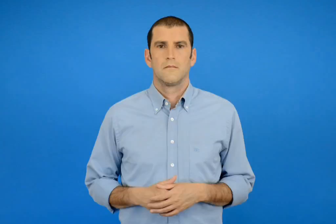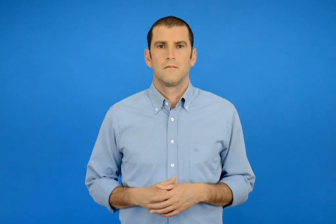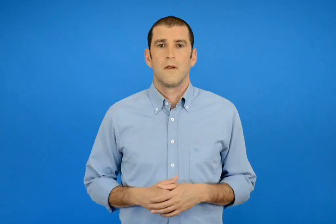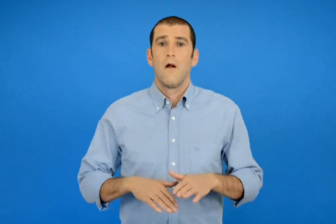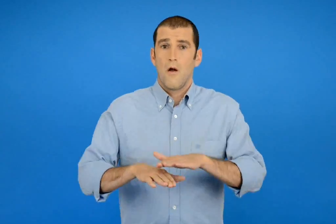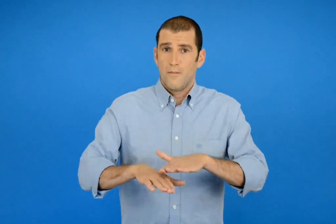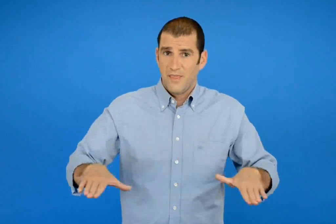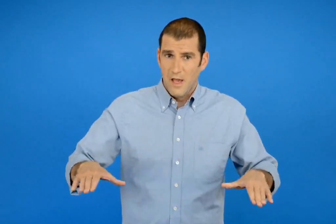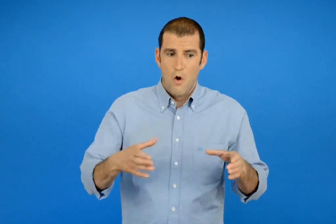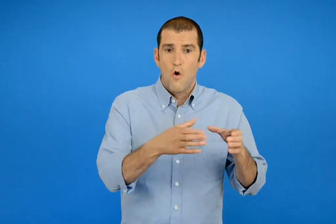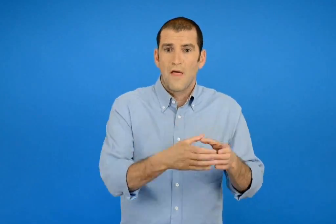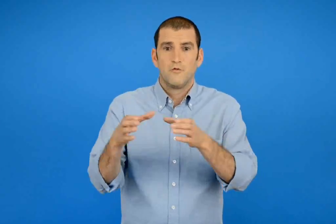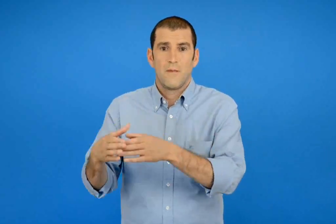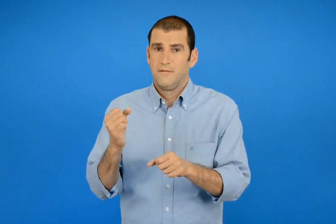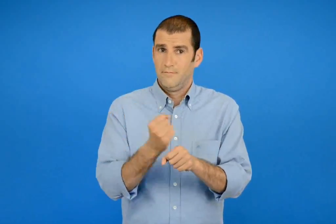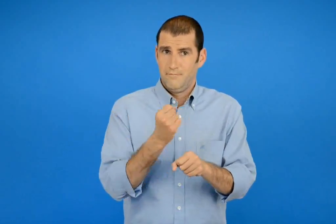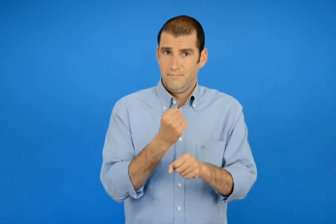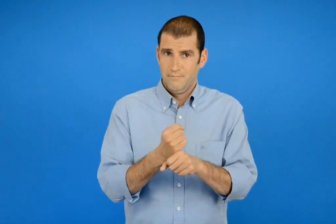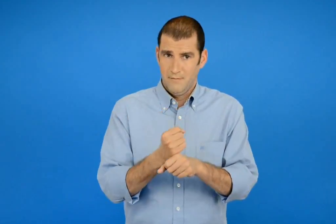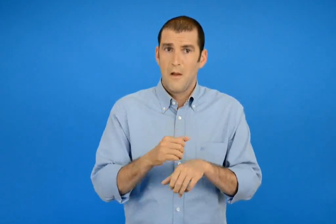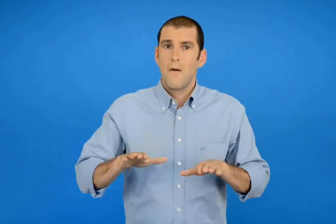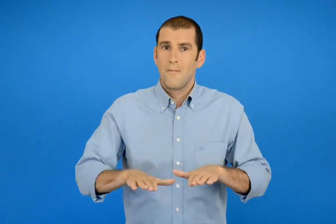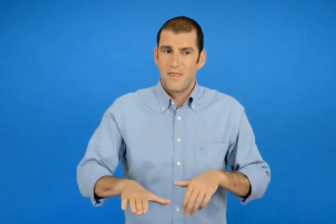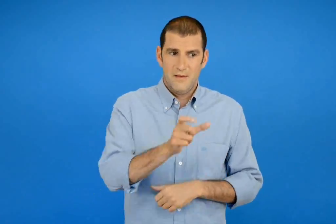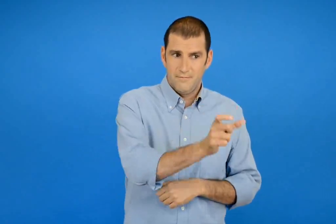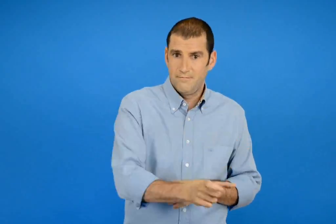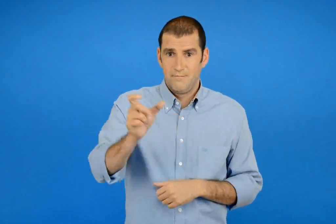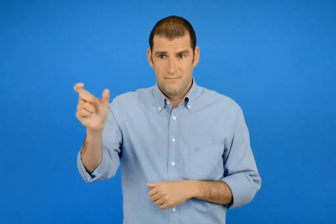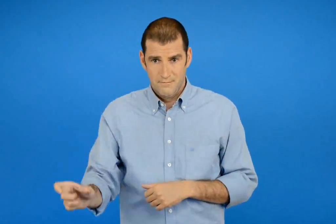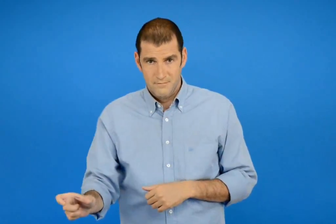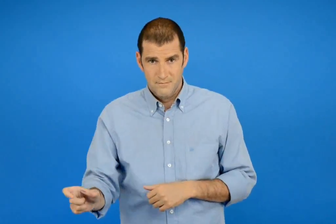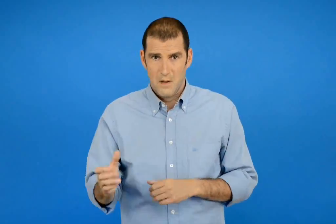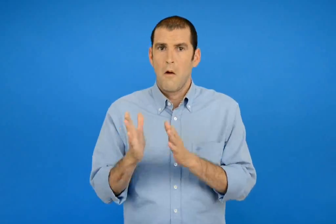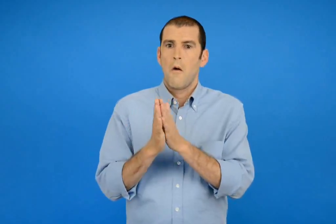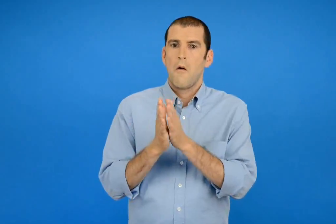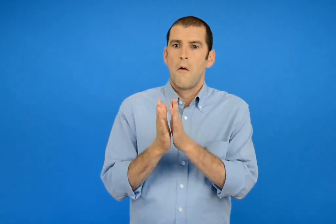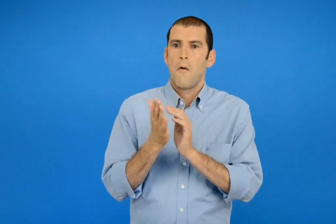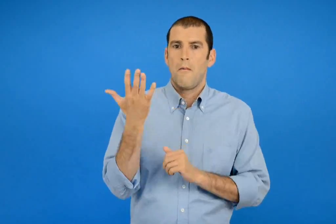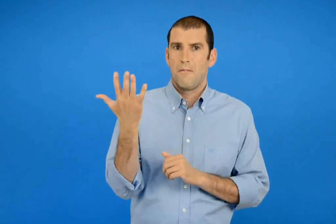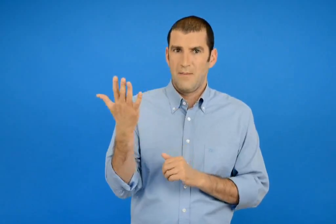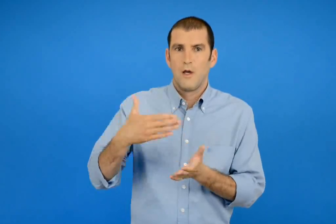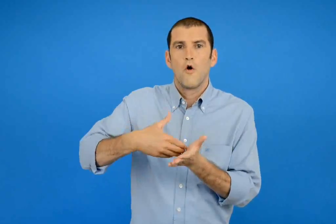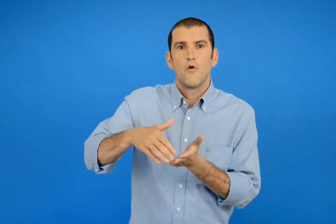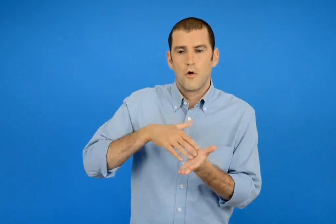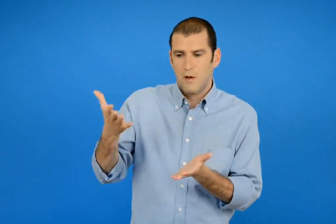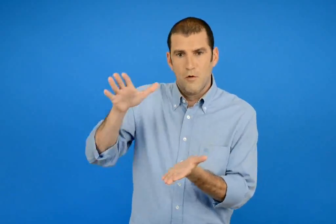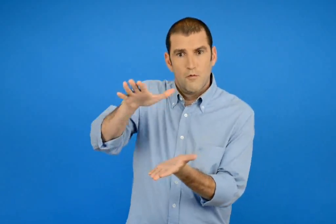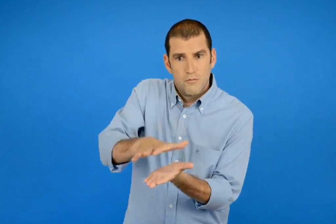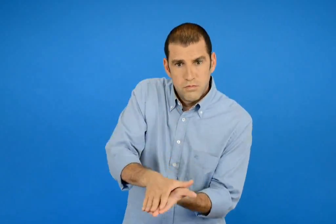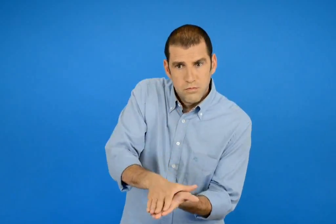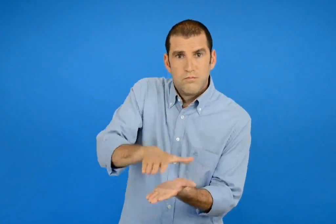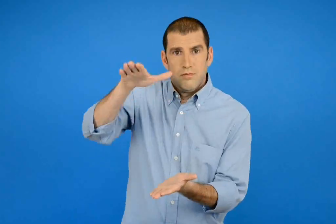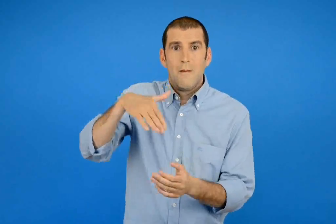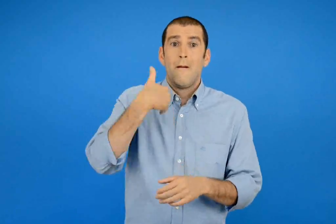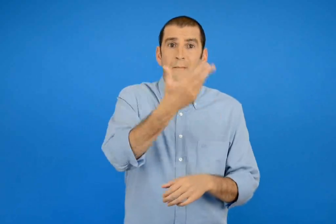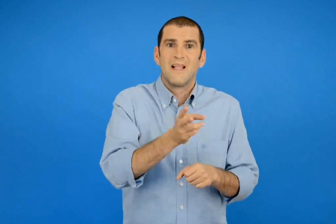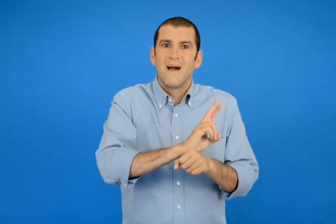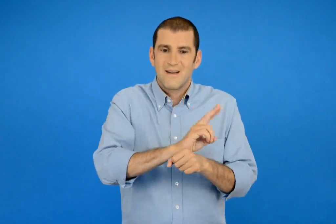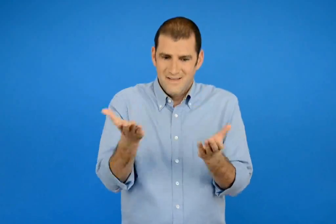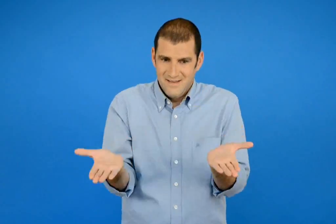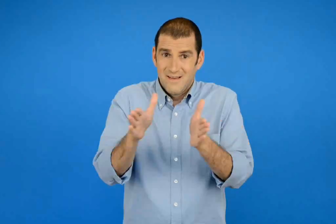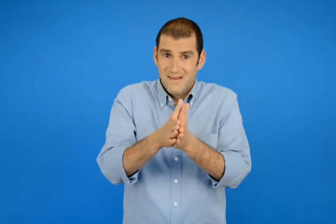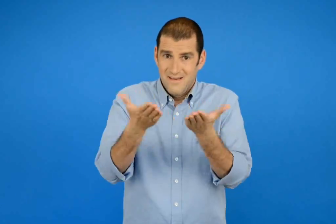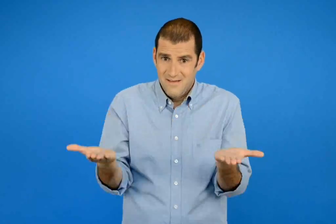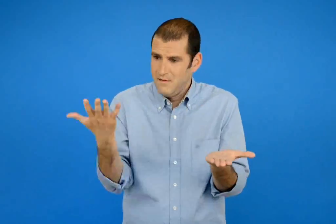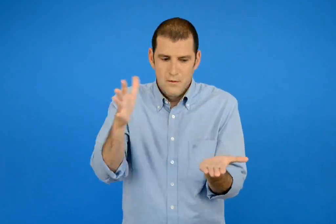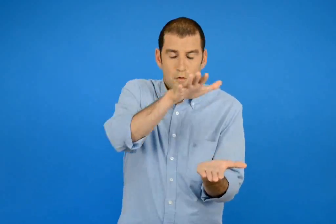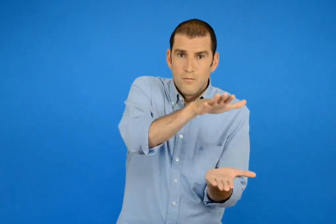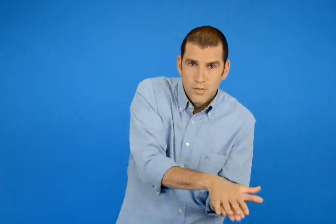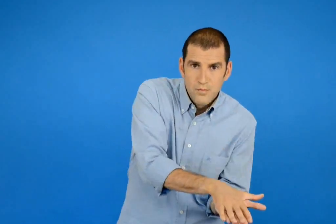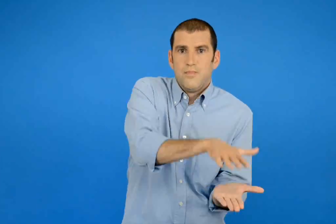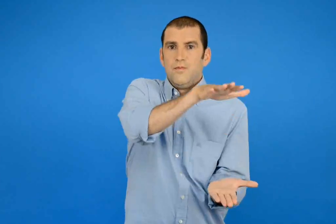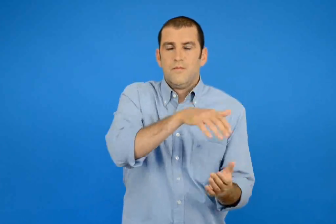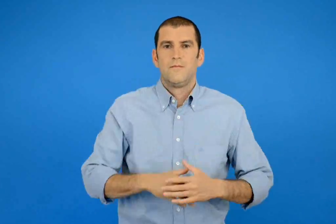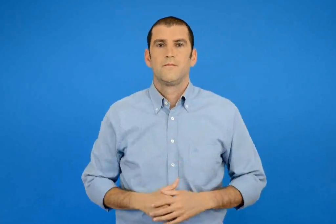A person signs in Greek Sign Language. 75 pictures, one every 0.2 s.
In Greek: τα παιδιά δουλεύουν σε ομάδες κάθε παιδί ακουμπάει την παλάμη του πρώτα σε χρώμα μετά την ακουμπάει σε χαρτί που είναι τσακισμένο στη μέση
